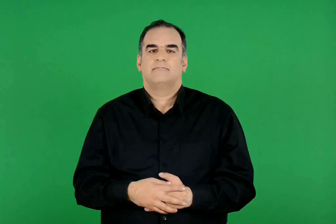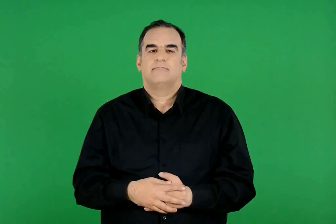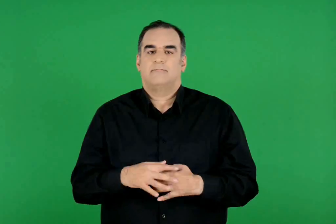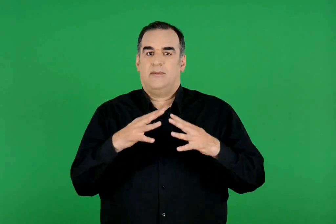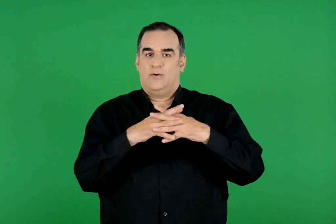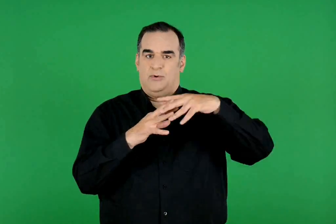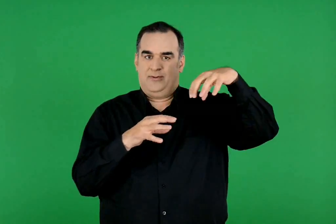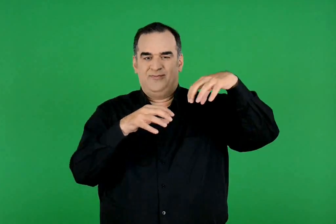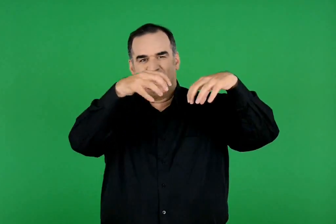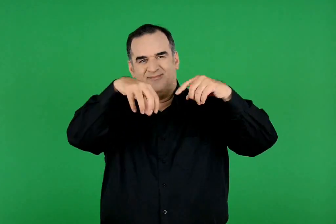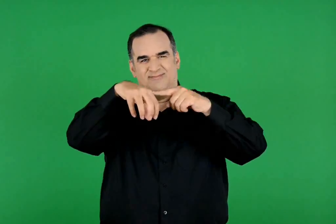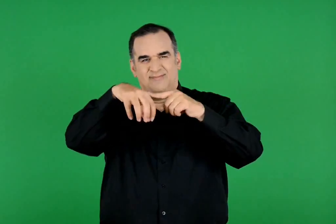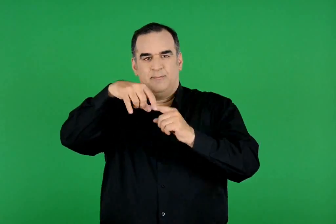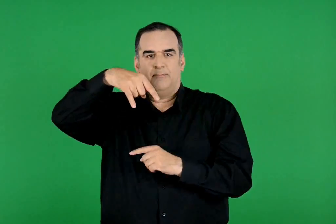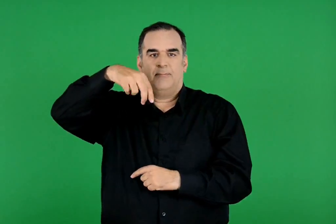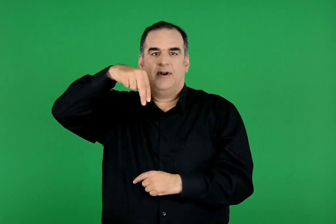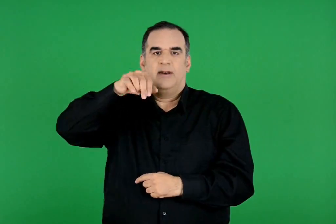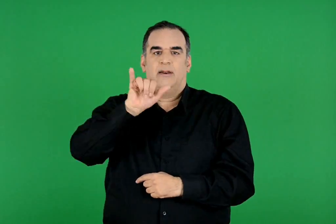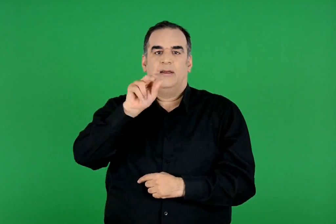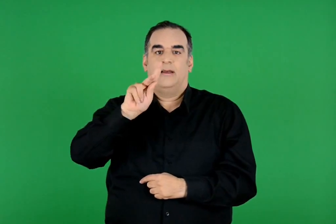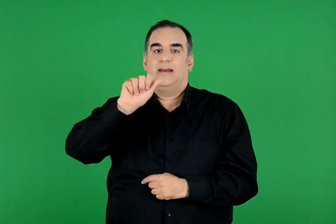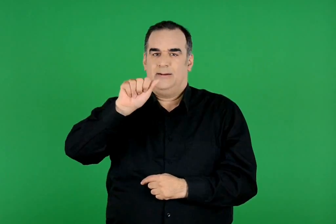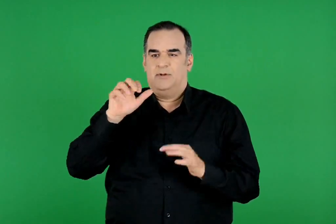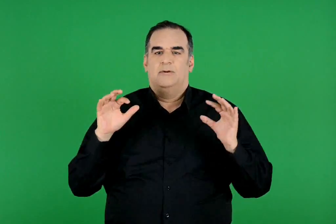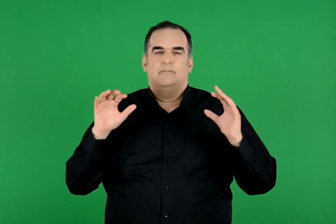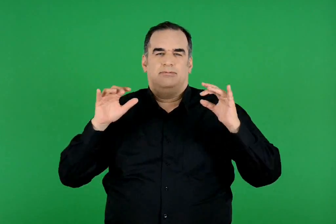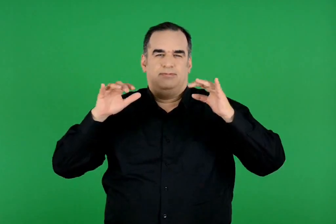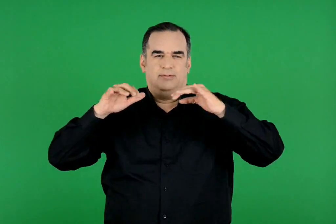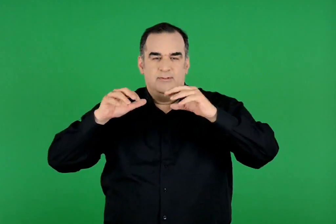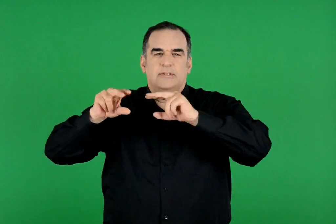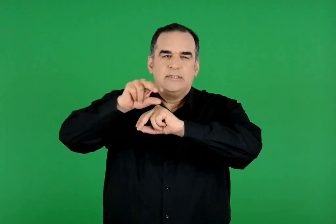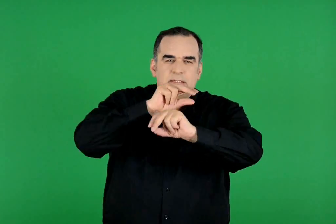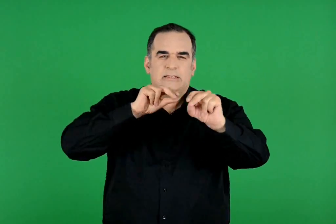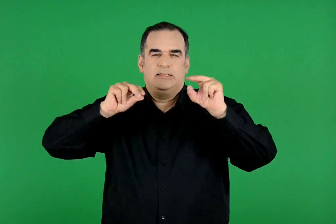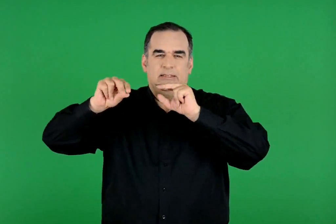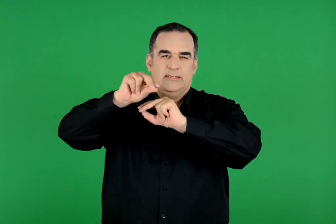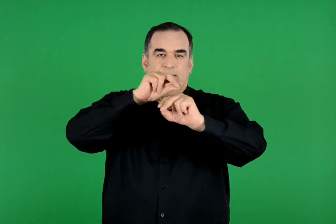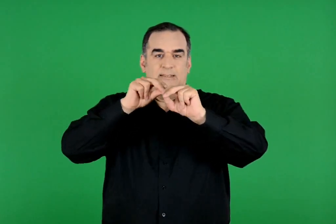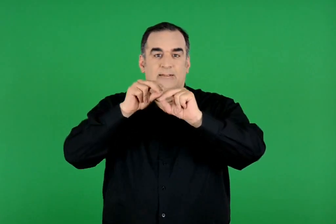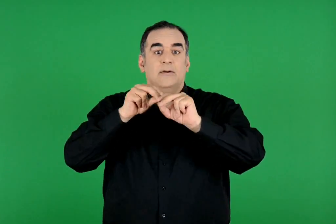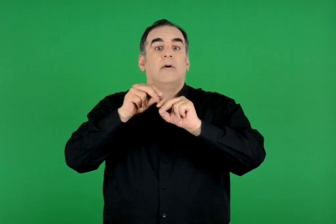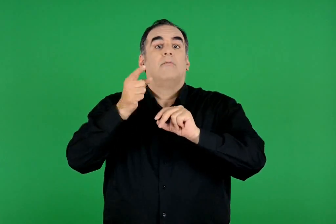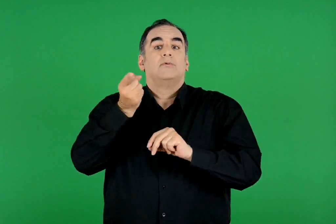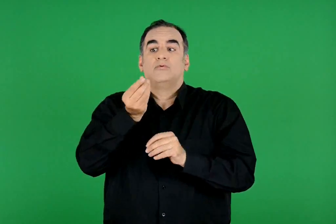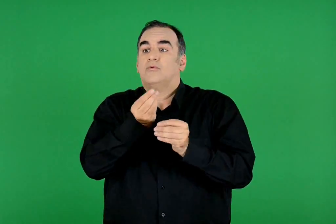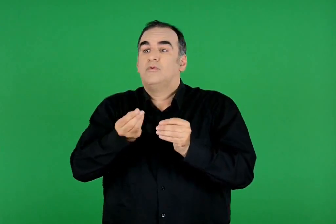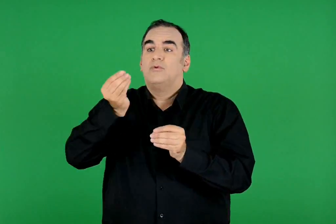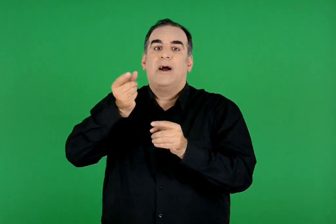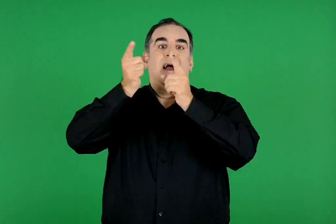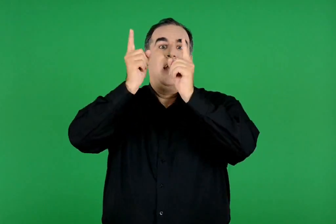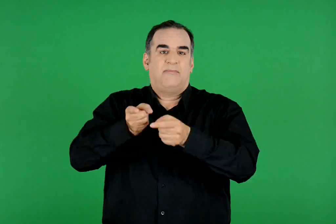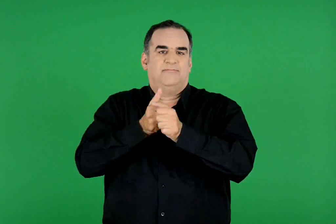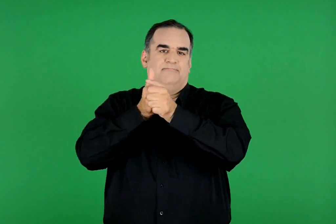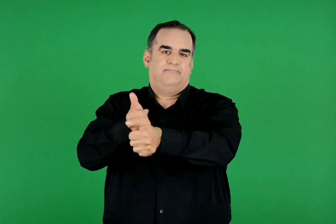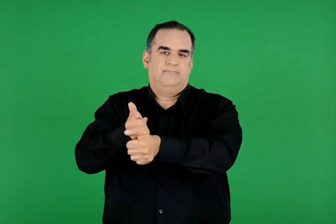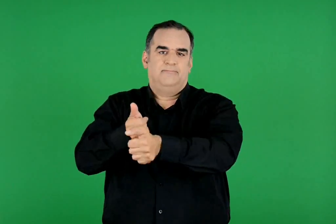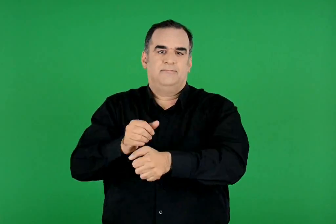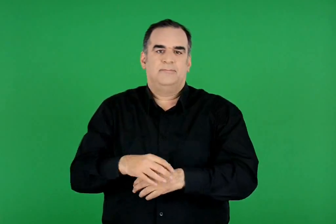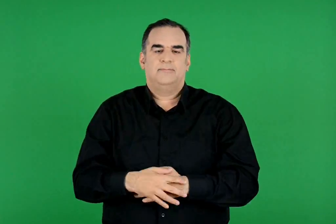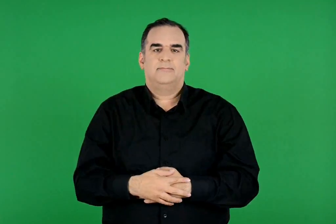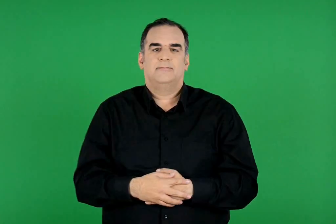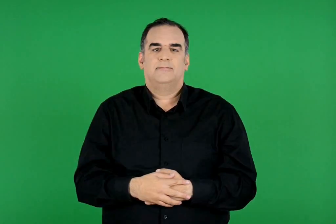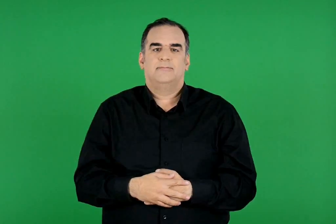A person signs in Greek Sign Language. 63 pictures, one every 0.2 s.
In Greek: για να συζητήσουν , μαζεύονταν στον λόφο της πνύκας , δίπλα στην ακρόπολη. αποφάσιζαν αυτό που ήθελαν οι περισσότεροι
